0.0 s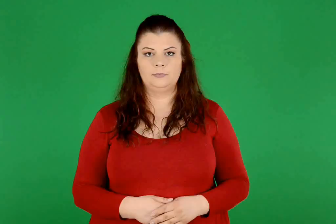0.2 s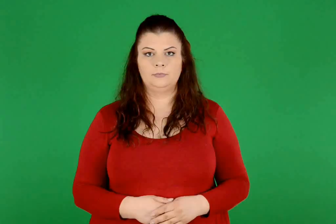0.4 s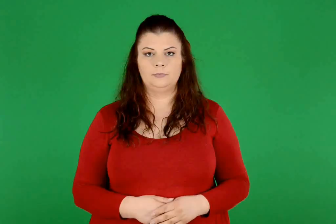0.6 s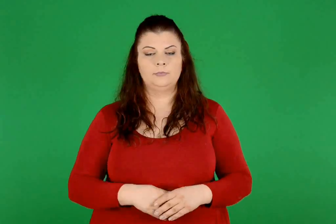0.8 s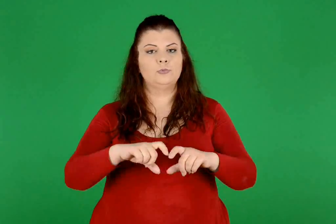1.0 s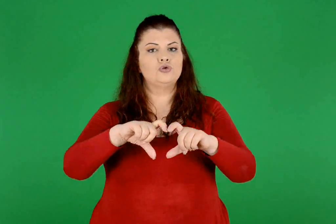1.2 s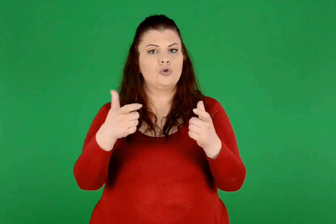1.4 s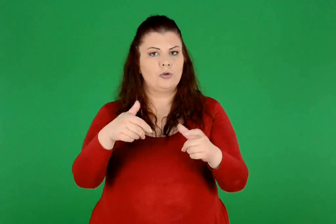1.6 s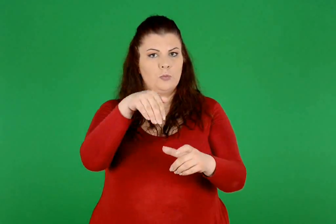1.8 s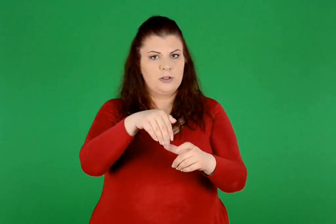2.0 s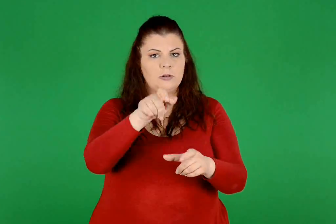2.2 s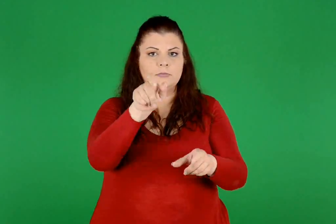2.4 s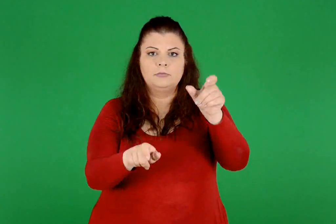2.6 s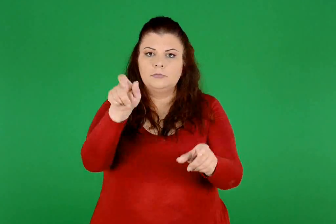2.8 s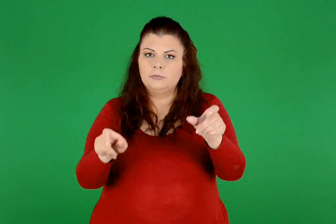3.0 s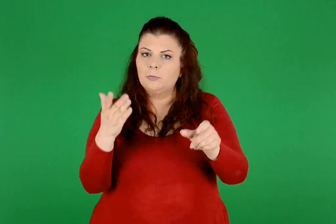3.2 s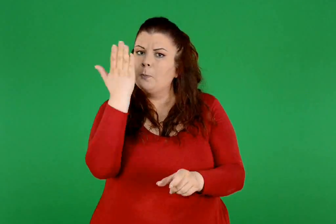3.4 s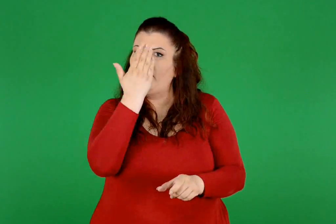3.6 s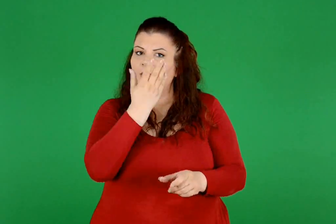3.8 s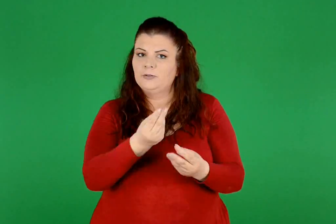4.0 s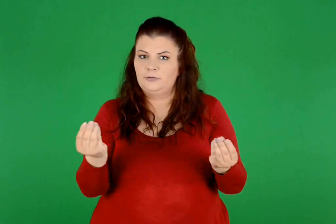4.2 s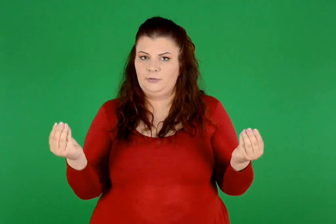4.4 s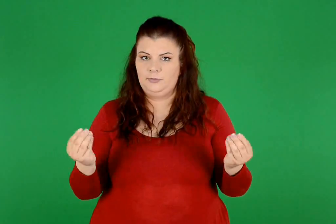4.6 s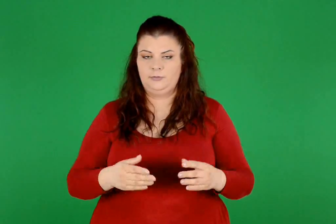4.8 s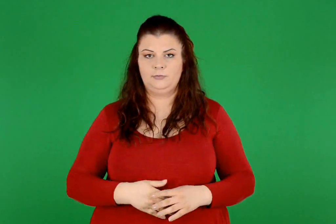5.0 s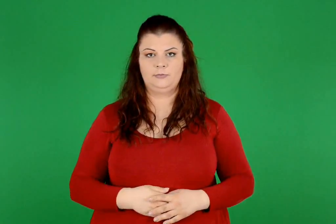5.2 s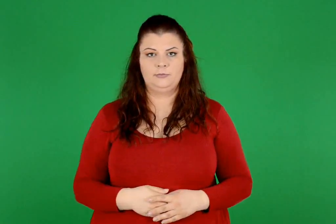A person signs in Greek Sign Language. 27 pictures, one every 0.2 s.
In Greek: οι μαθητές του σχολείου
